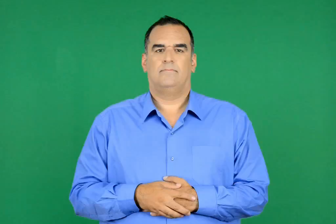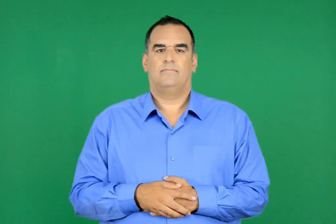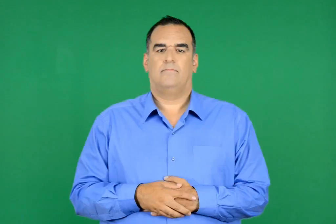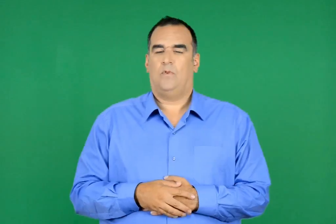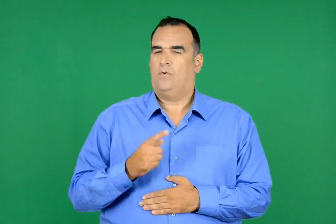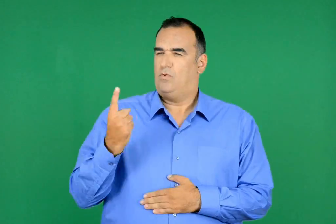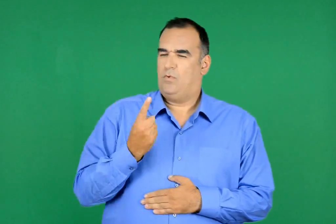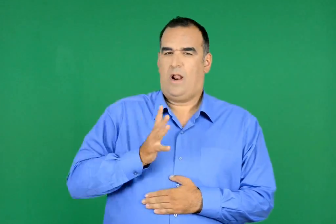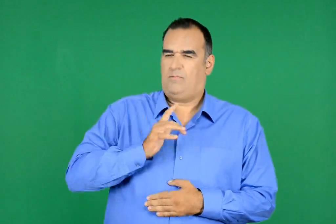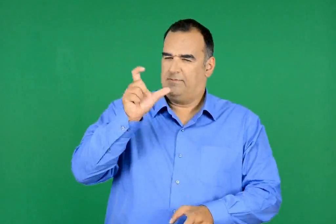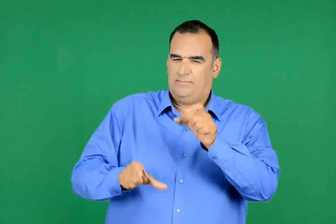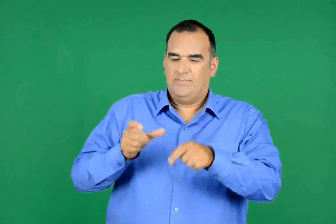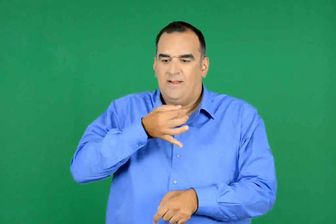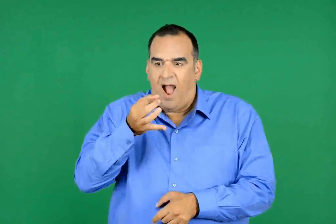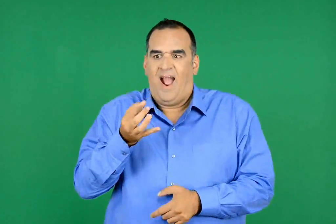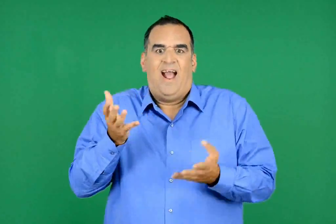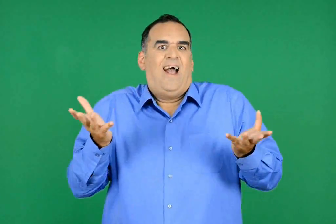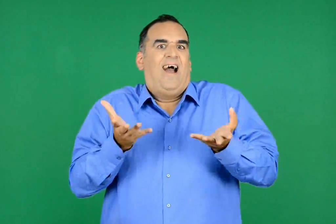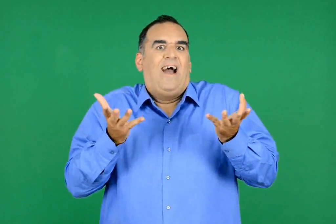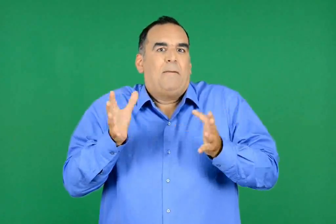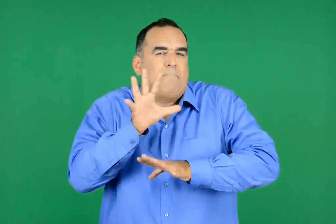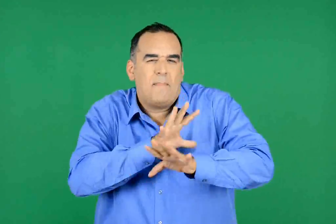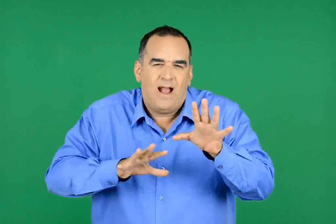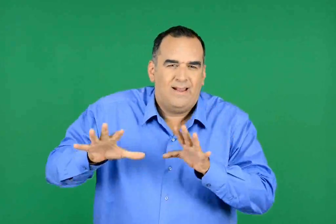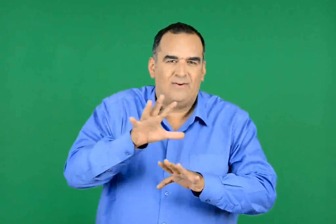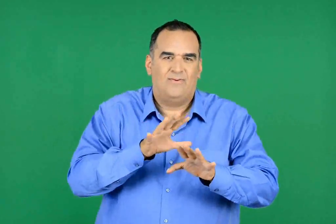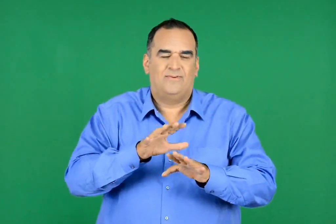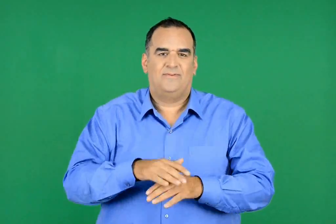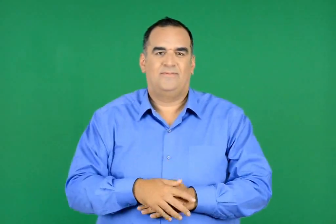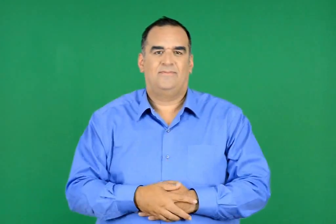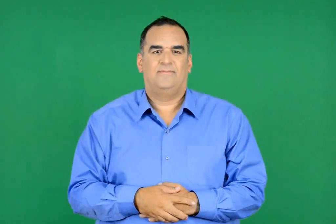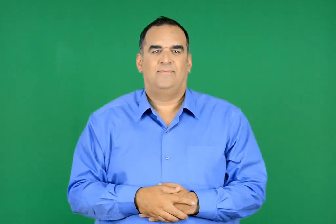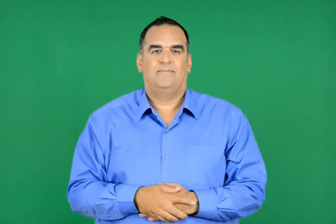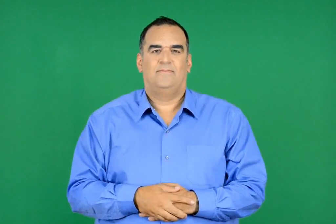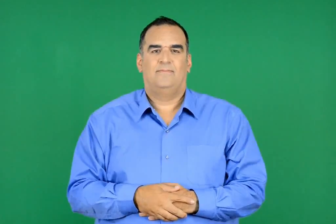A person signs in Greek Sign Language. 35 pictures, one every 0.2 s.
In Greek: οι άνθρωποι συνήθιζαν να λένε πως είχαν κάτι µαγικό
